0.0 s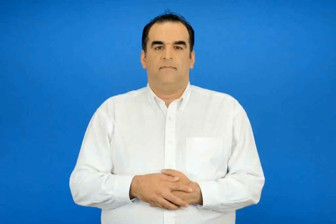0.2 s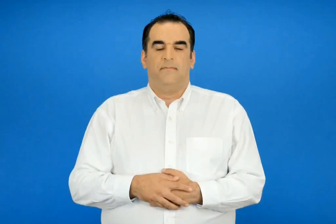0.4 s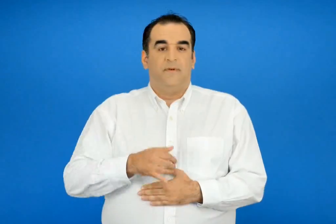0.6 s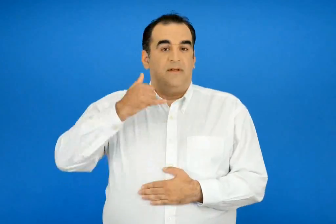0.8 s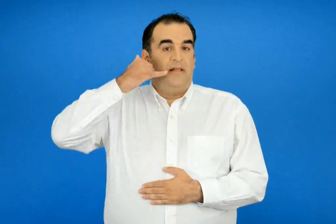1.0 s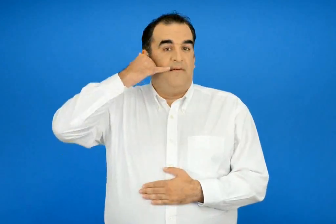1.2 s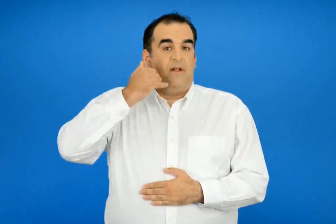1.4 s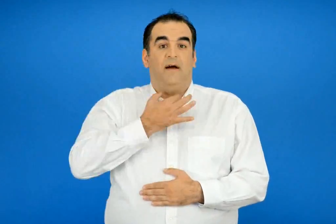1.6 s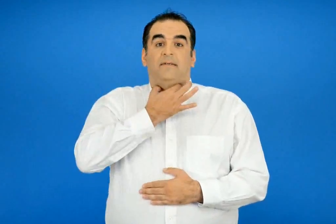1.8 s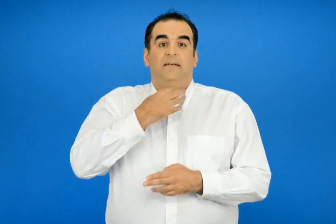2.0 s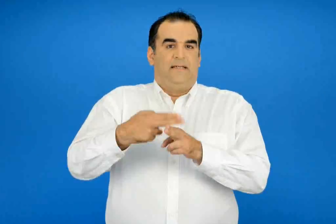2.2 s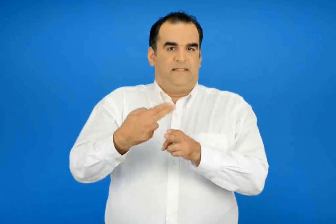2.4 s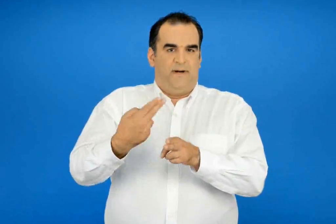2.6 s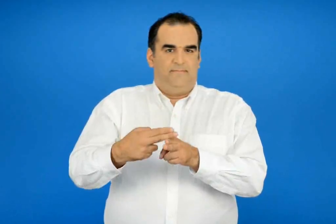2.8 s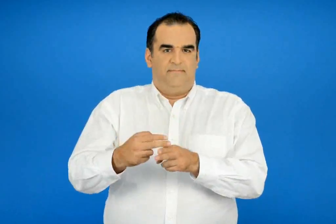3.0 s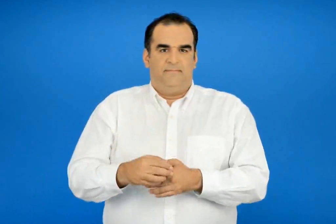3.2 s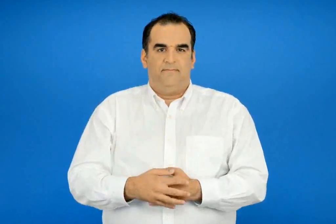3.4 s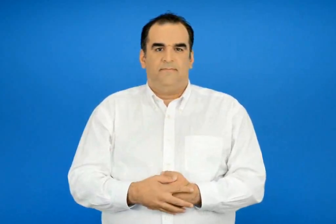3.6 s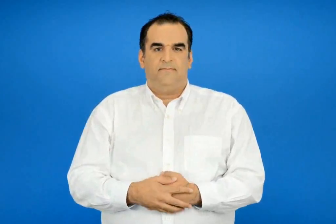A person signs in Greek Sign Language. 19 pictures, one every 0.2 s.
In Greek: χρήσιμα τηλεφωνά
